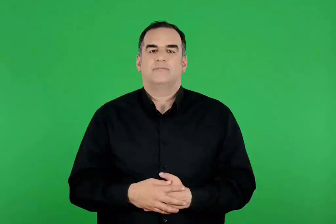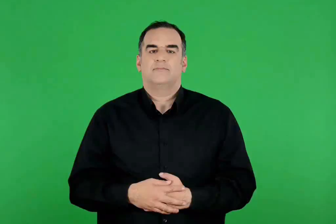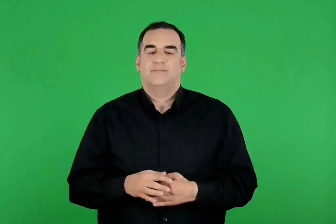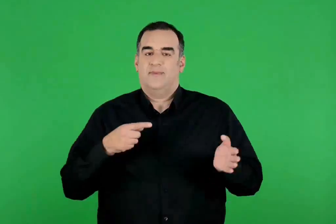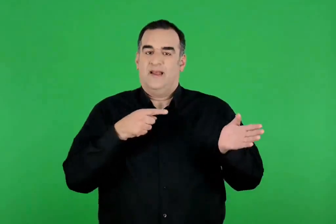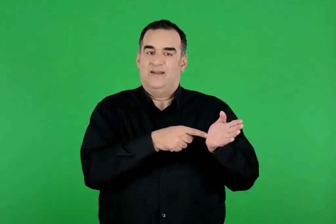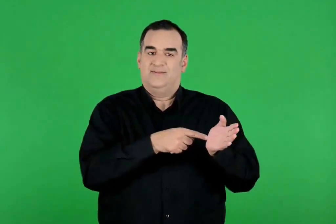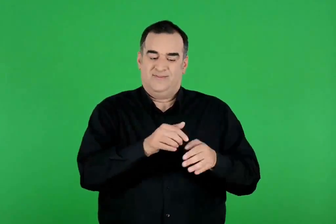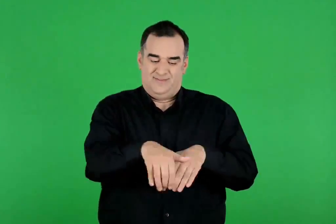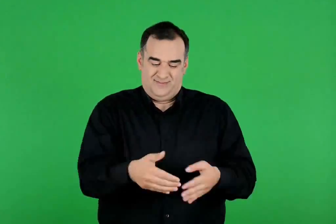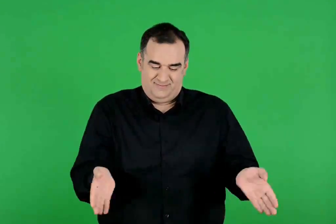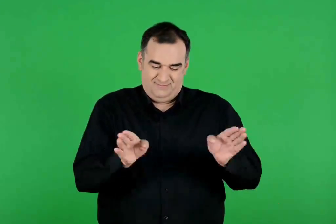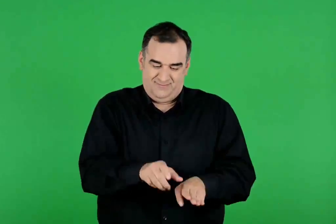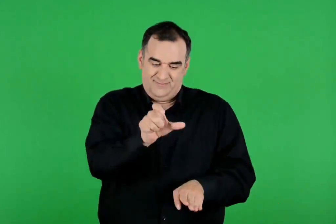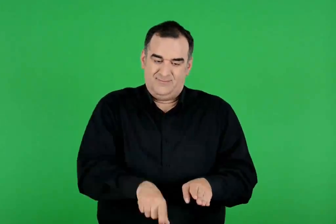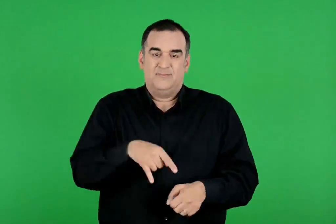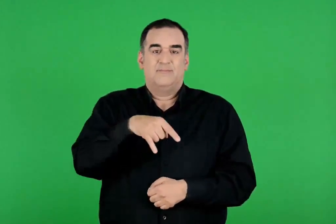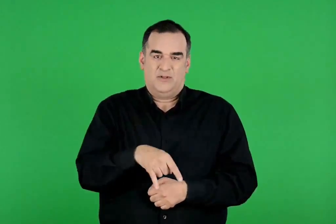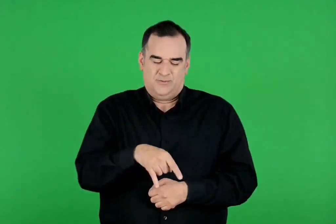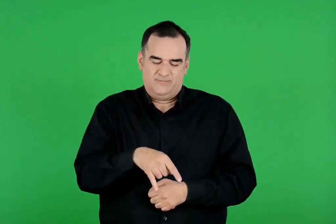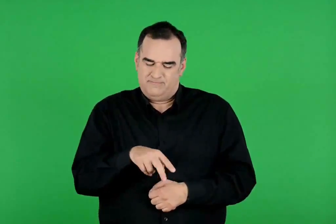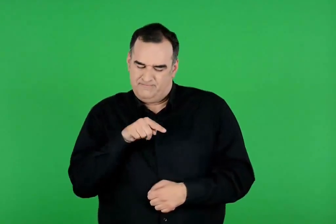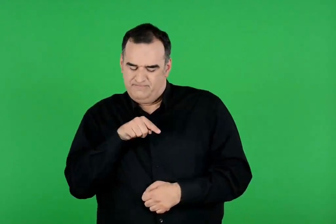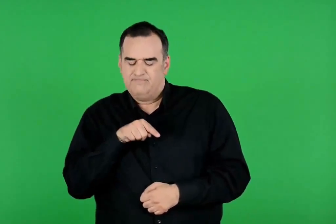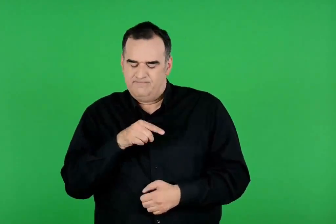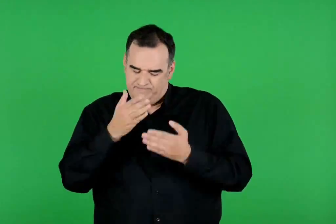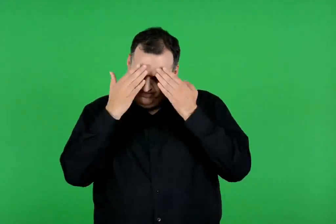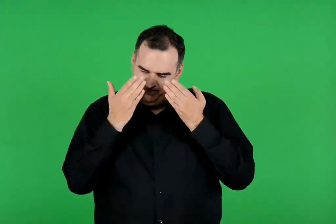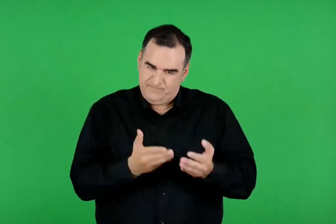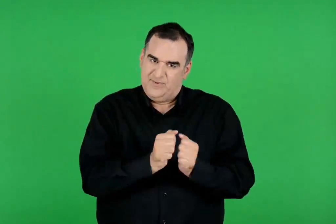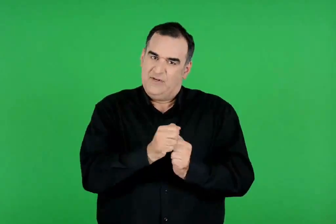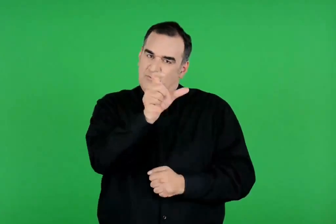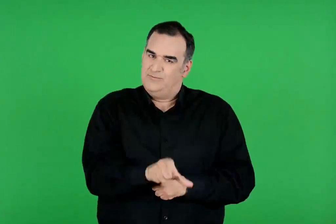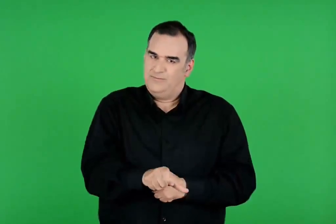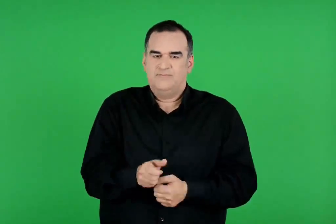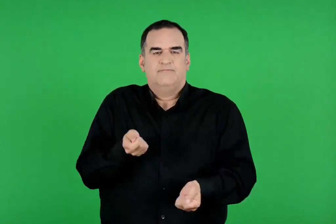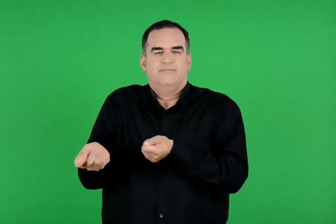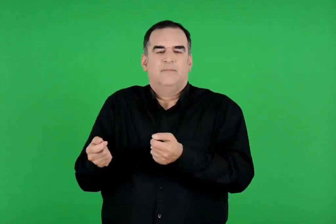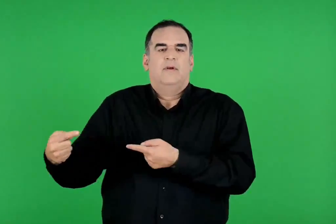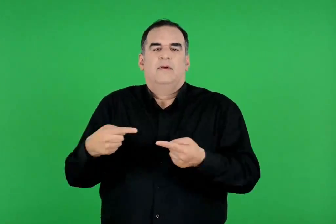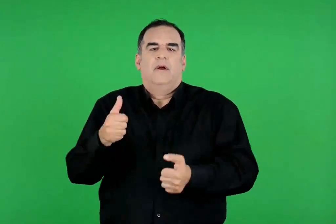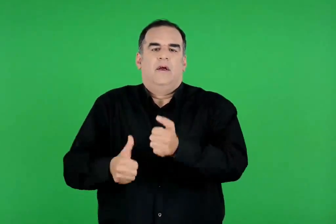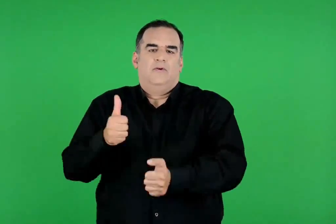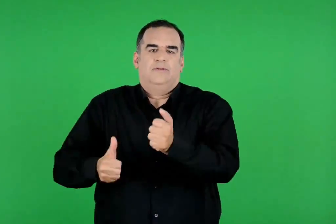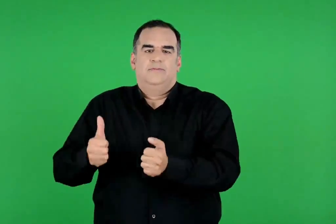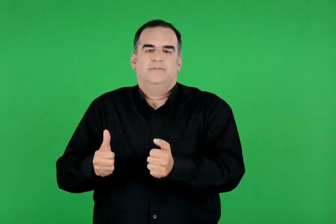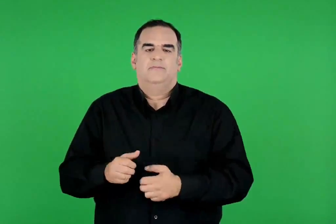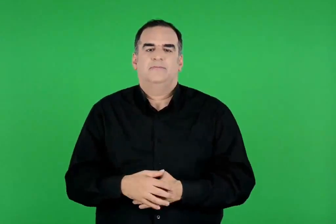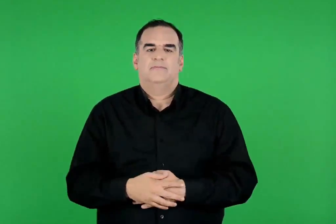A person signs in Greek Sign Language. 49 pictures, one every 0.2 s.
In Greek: ο αχιλλέας , ύστερα από την ταφή του πάτροκλου , οργανώνει αγώνες για να τιμήσει τον νεκρό φίλο του
